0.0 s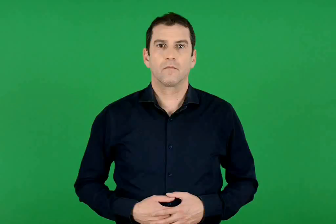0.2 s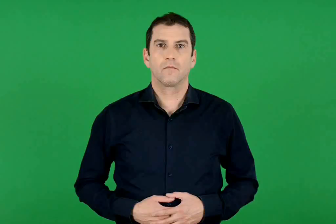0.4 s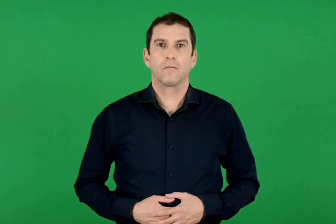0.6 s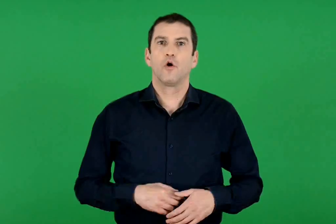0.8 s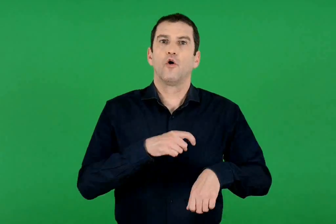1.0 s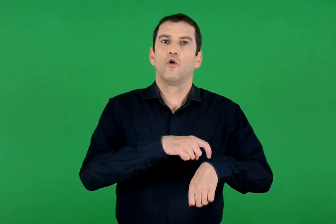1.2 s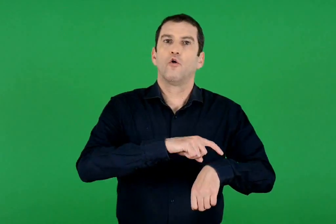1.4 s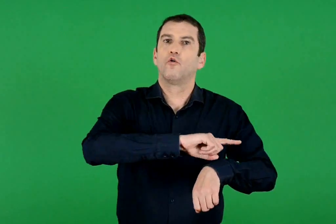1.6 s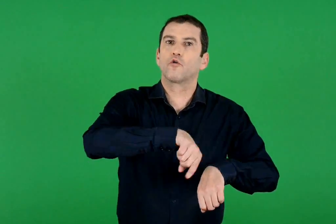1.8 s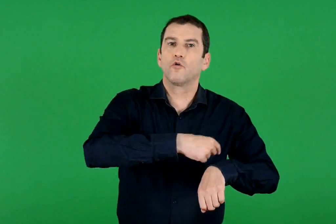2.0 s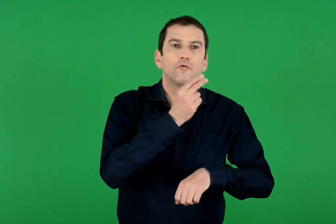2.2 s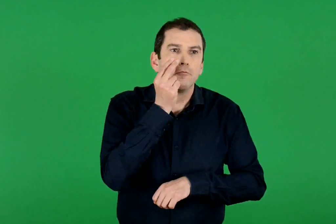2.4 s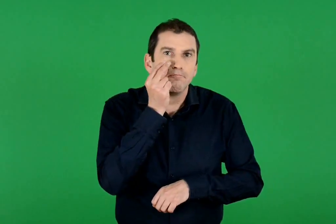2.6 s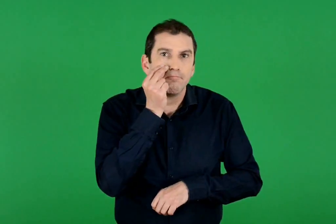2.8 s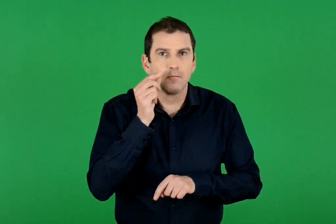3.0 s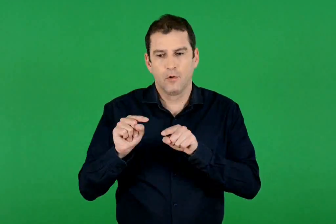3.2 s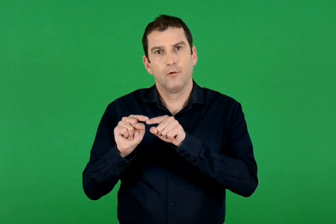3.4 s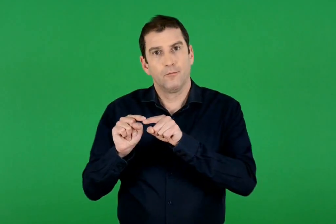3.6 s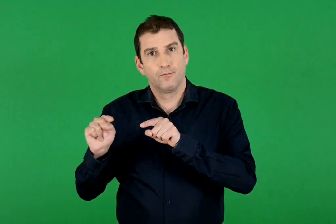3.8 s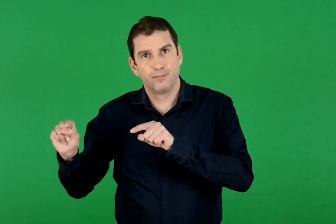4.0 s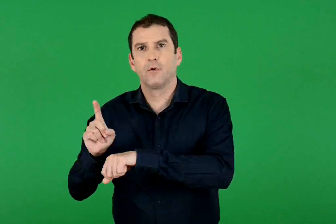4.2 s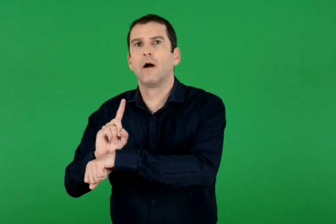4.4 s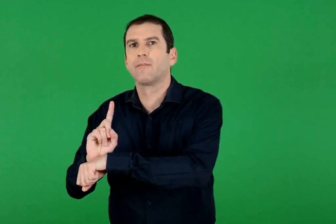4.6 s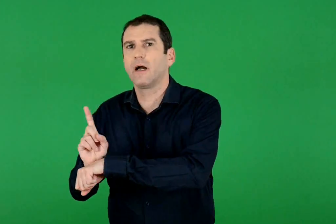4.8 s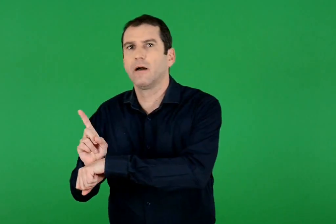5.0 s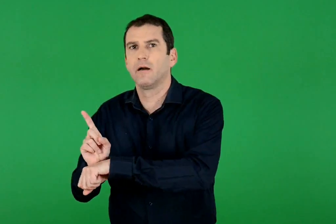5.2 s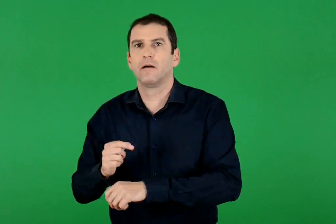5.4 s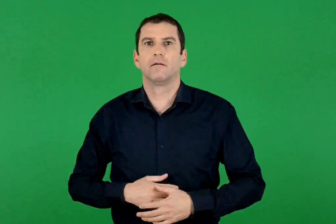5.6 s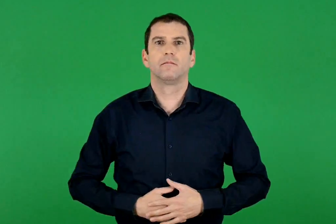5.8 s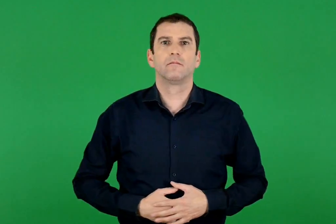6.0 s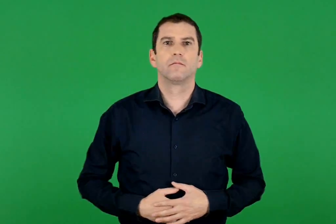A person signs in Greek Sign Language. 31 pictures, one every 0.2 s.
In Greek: χρόνος παρατήρησης: λεπτά
